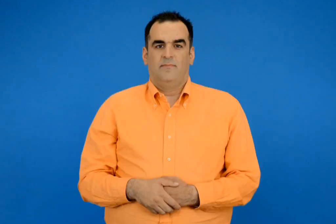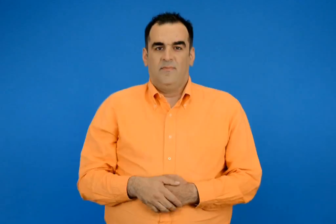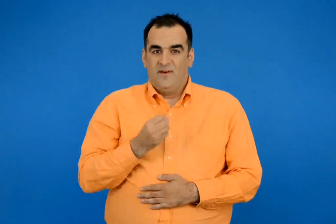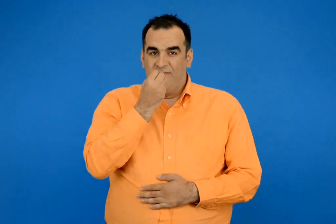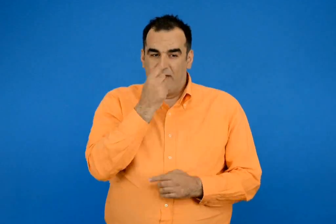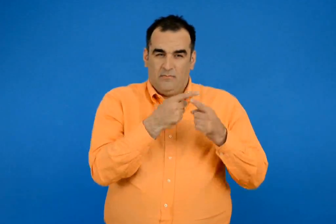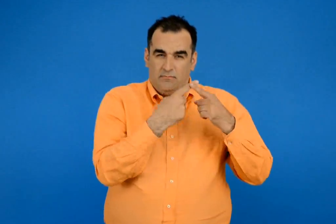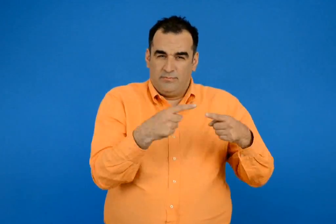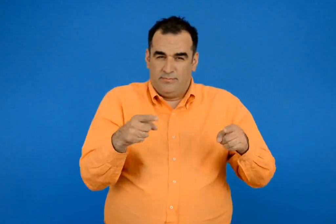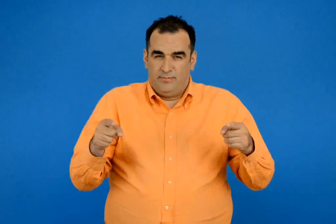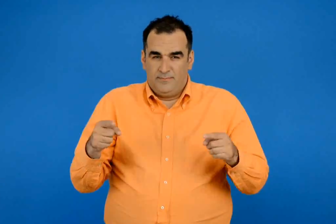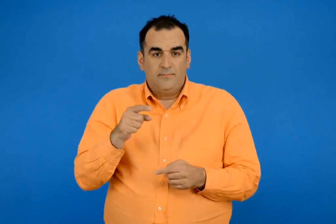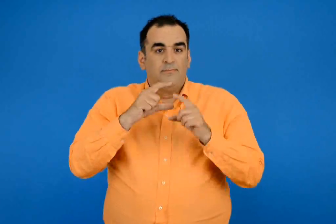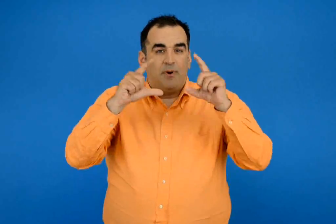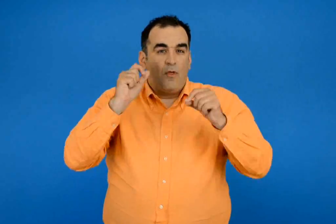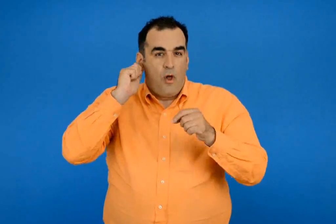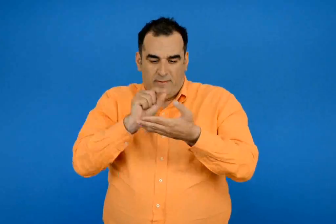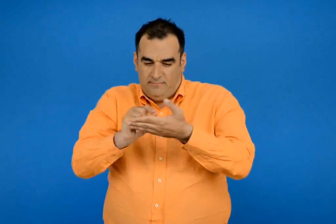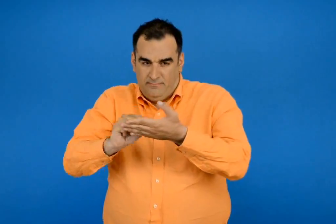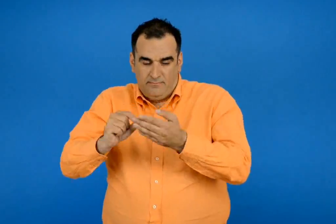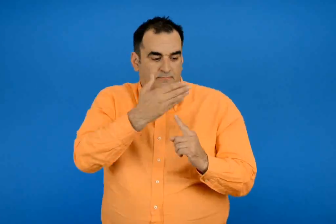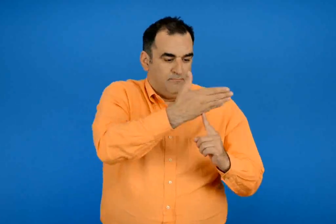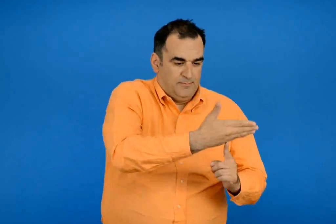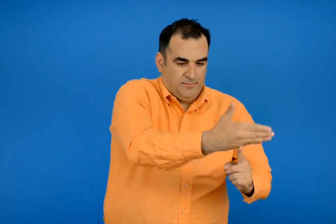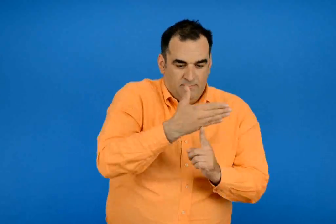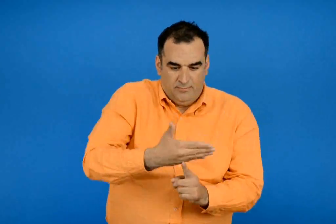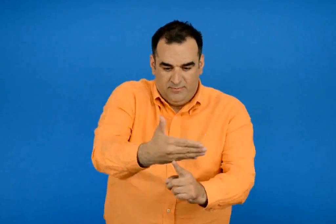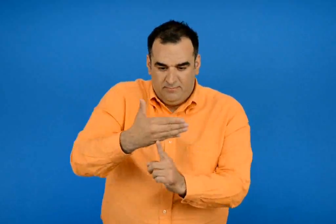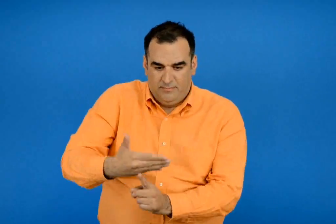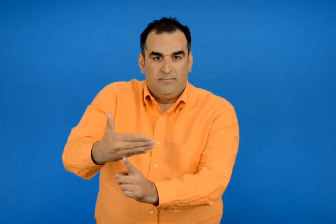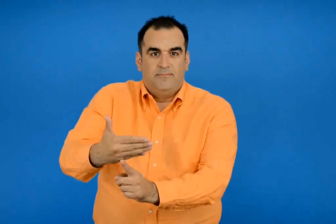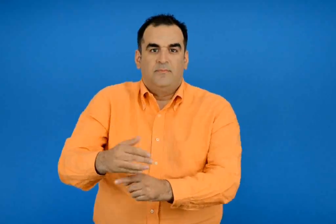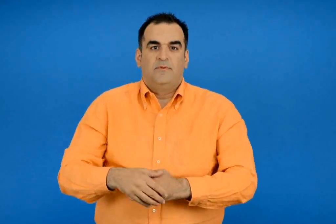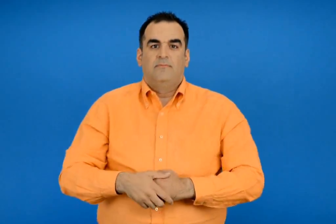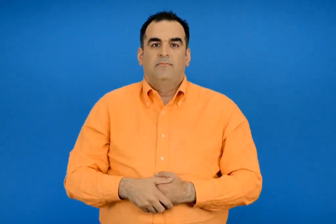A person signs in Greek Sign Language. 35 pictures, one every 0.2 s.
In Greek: τοποθετούμε διπλά τους πινακίδες με τα ονόματα των φυτών
